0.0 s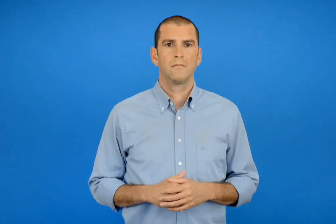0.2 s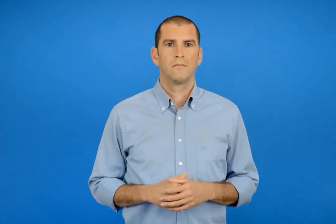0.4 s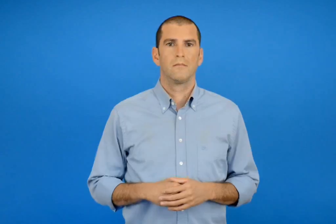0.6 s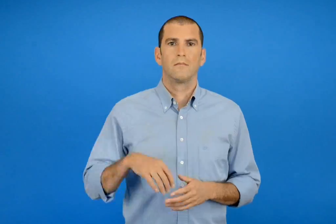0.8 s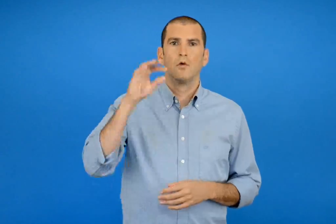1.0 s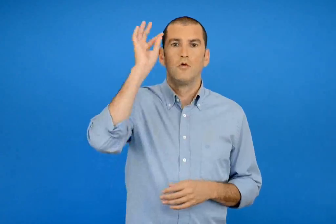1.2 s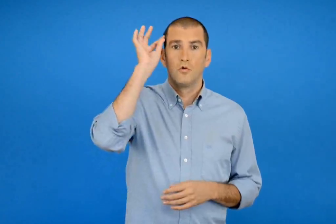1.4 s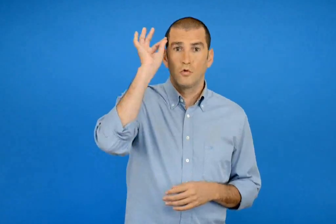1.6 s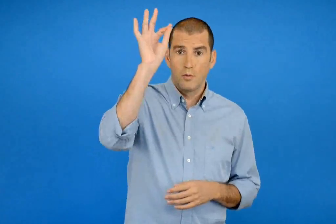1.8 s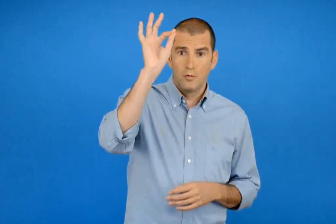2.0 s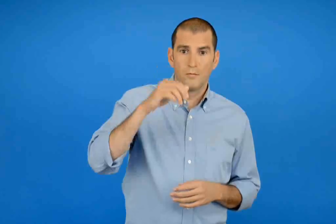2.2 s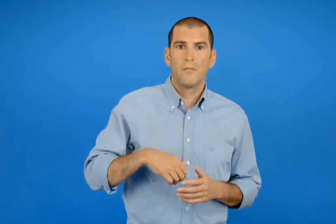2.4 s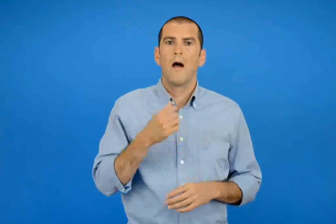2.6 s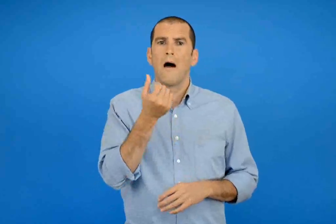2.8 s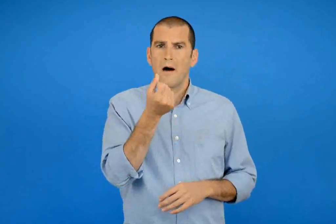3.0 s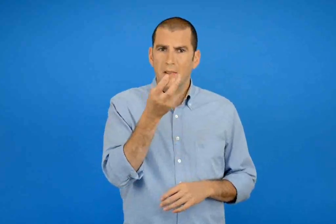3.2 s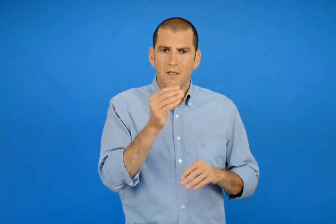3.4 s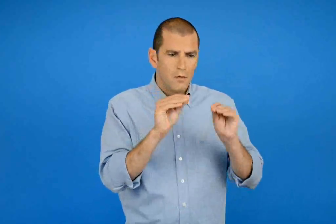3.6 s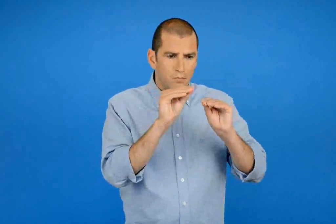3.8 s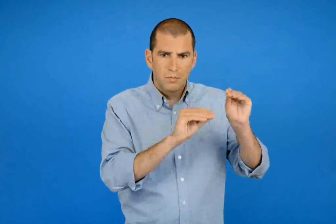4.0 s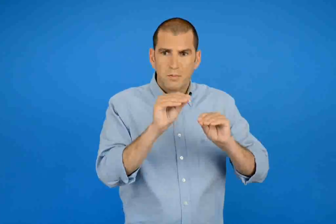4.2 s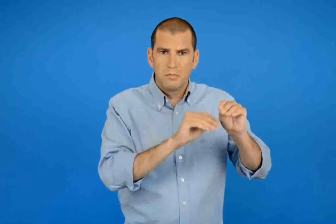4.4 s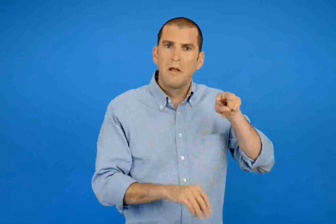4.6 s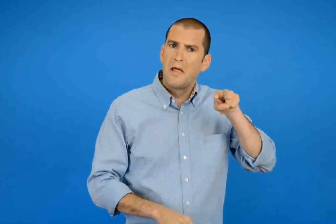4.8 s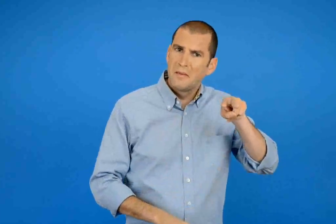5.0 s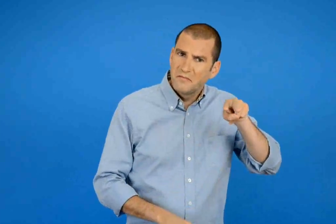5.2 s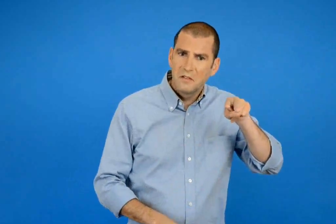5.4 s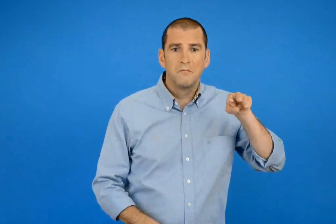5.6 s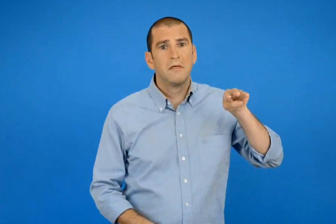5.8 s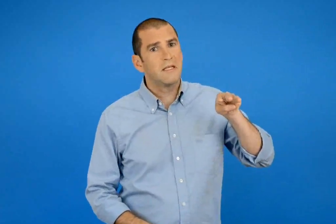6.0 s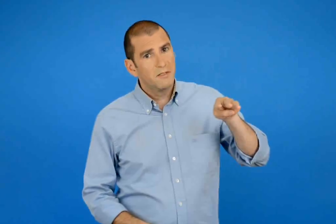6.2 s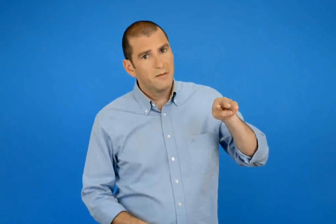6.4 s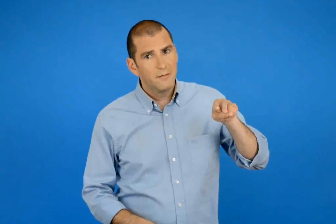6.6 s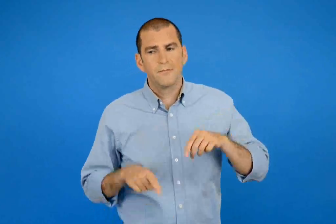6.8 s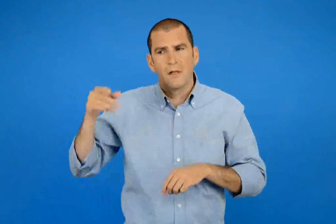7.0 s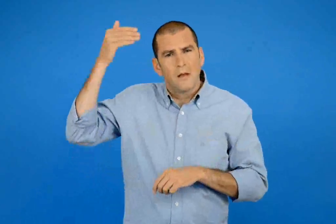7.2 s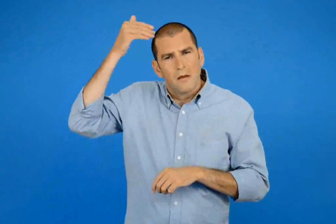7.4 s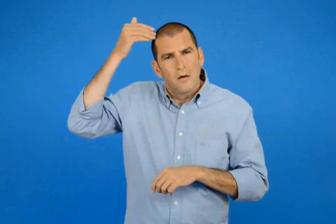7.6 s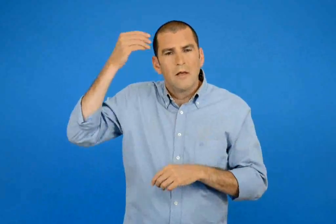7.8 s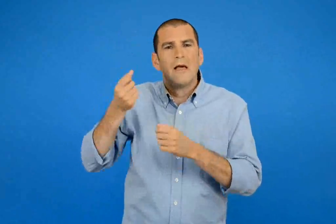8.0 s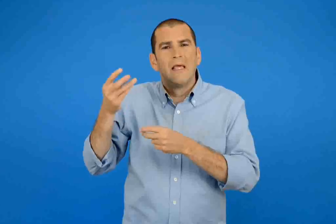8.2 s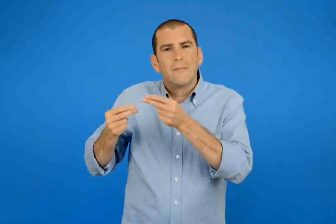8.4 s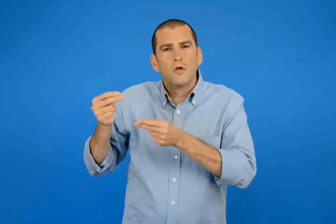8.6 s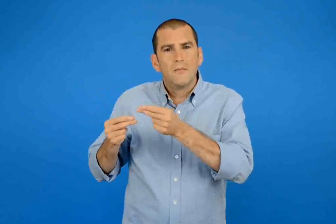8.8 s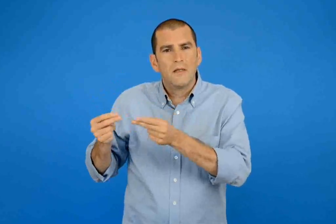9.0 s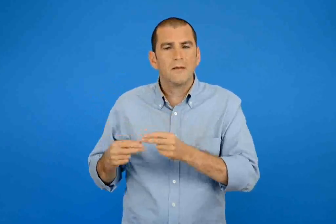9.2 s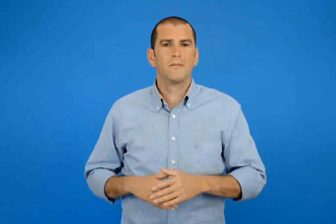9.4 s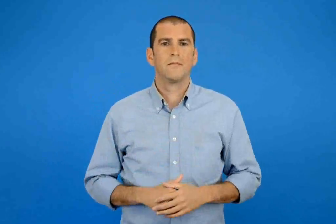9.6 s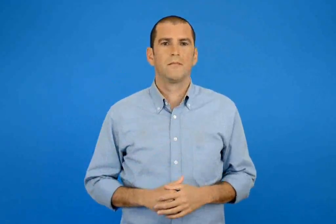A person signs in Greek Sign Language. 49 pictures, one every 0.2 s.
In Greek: σκοπός σχηματισμός διψήφιων και τριψήφιων αριθμών - νοεροί υπολογισμοί
